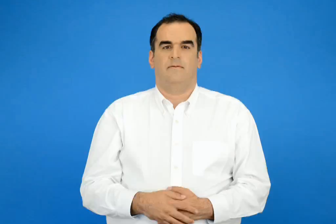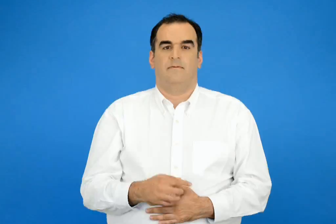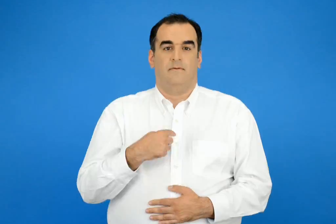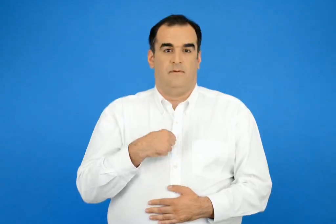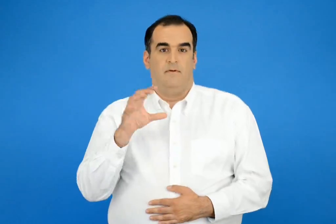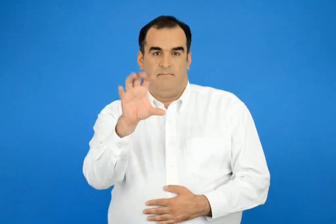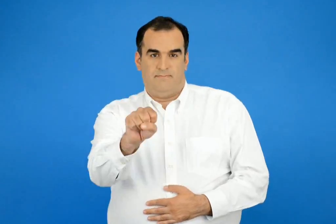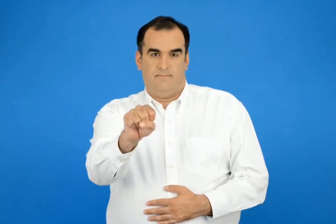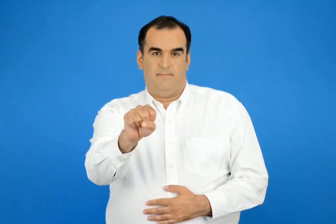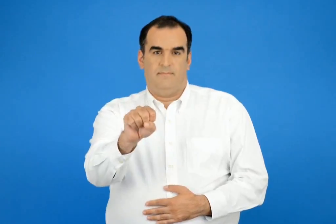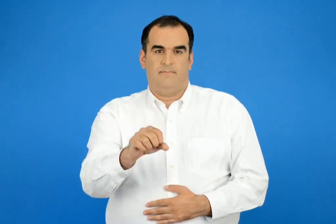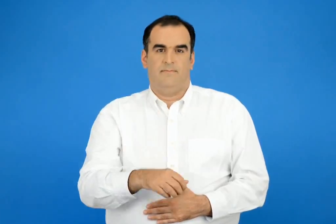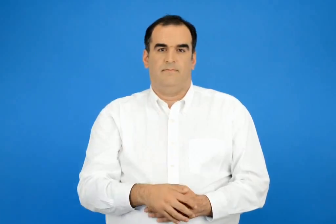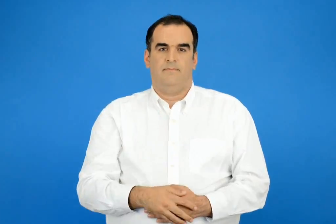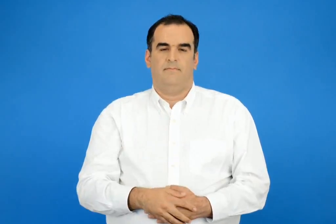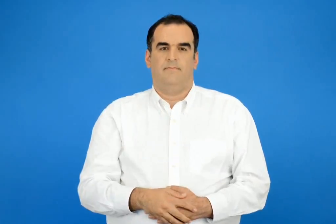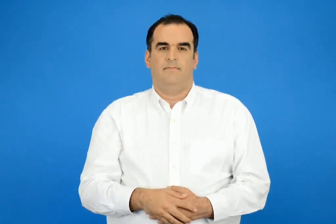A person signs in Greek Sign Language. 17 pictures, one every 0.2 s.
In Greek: μαντεύω
